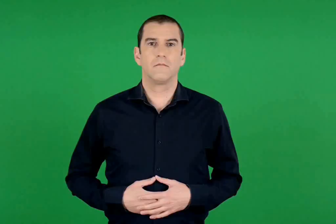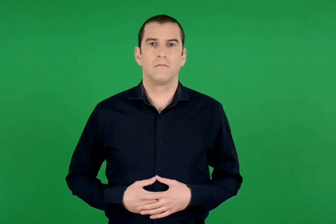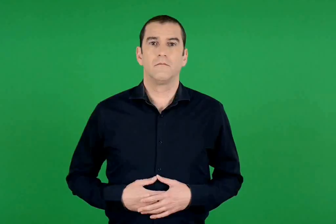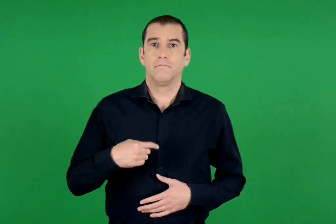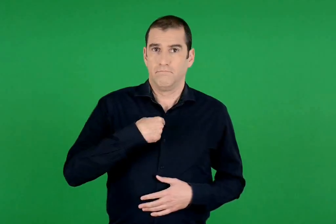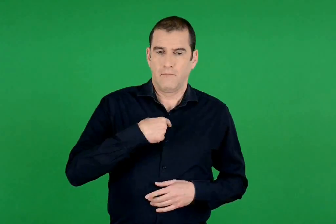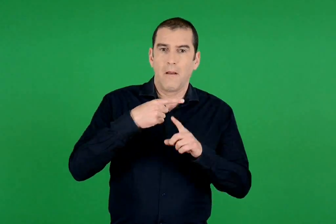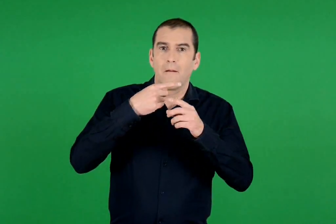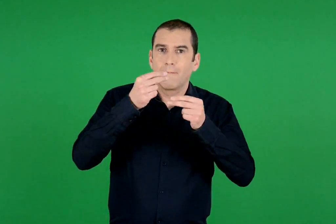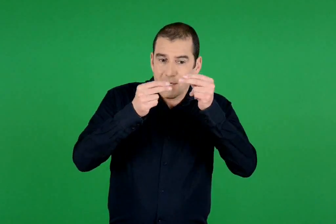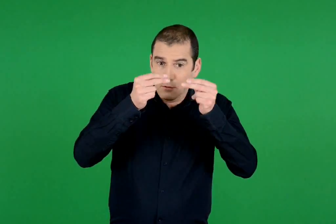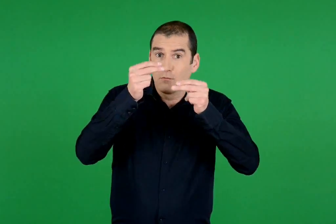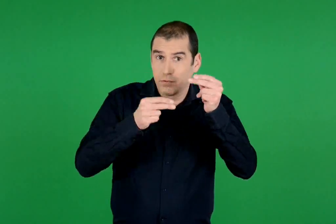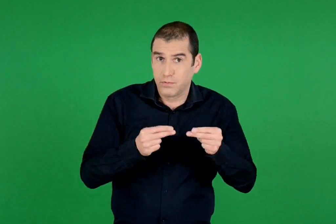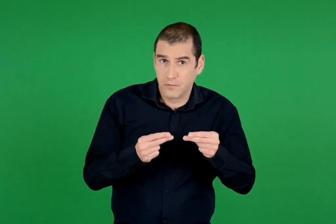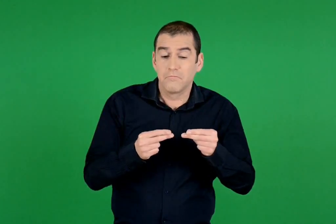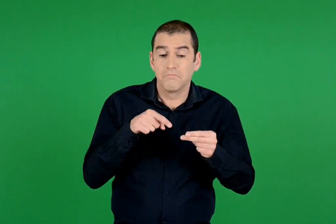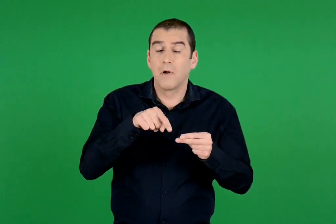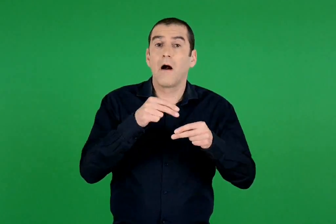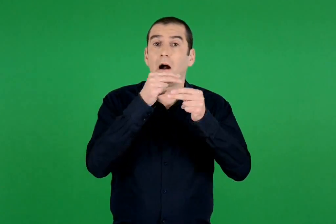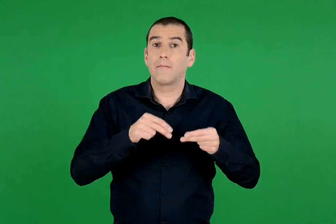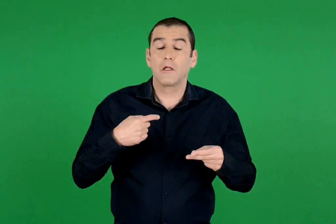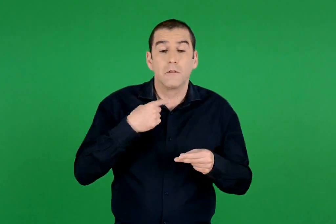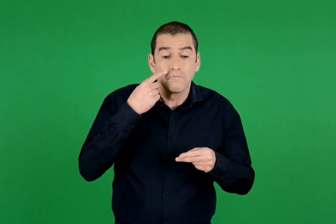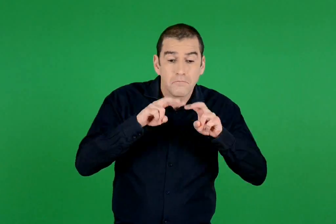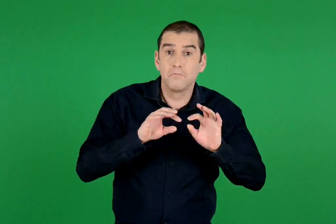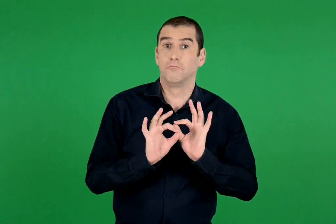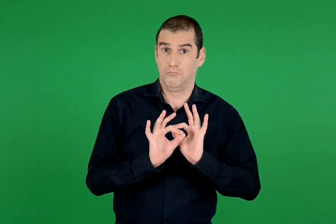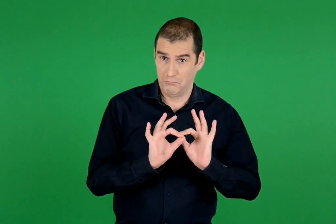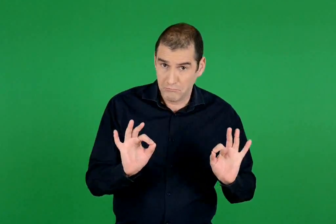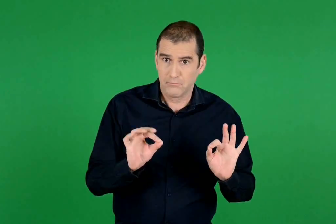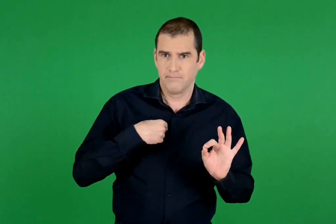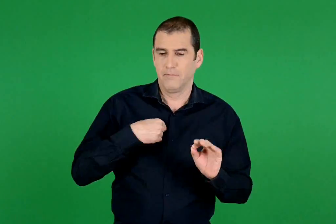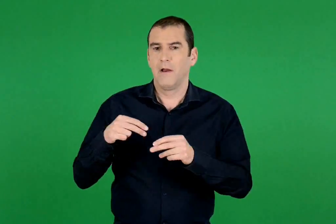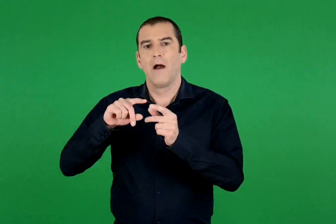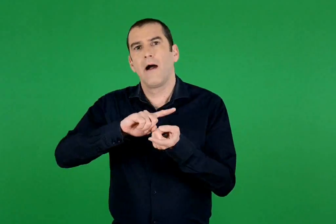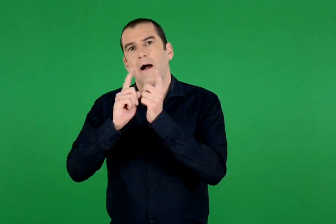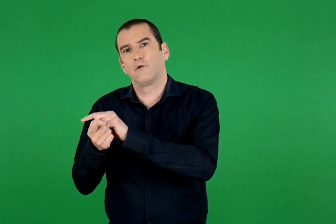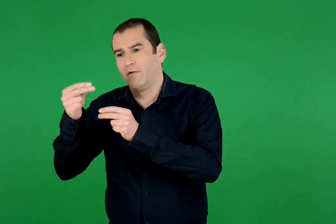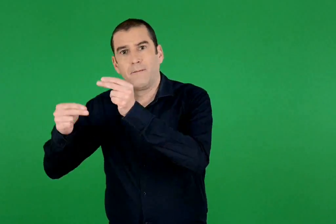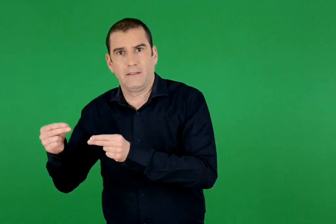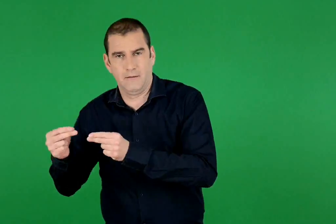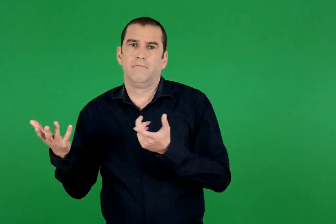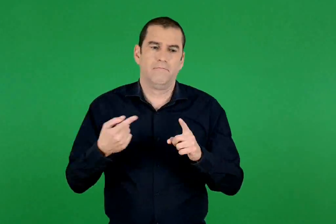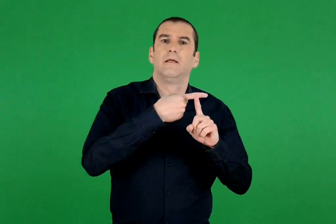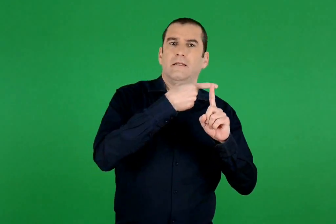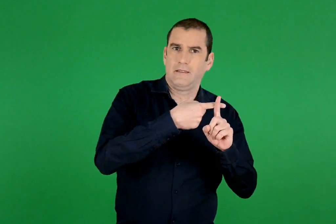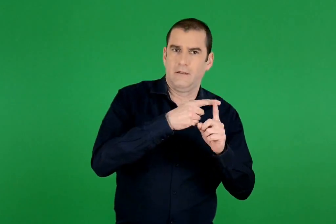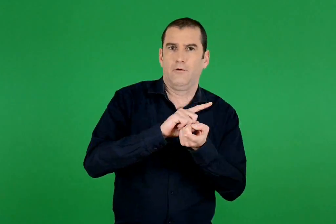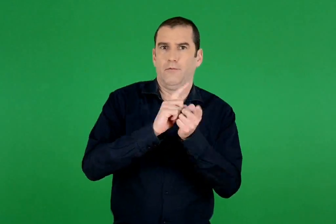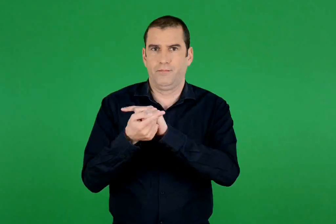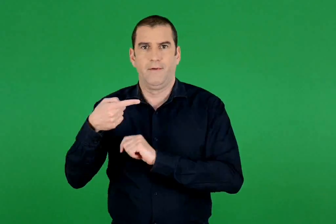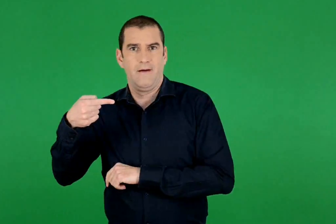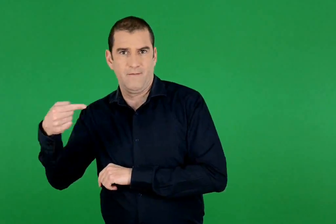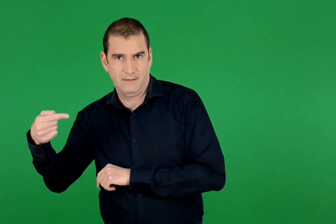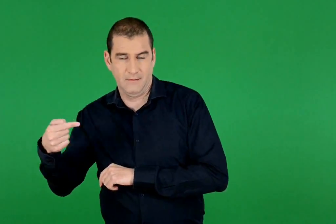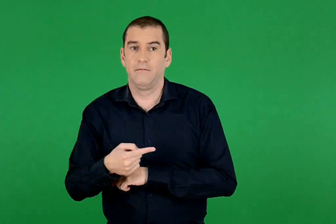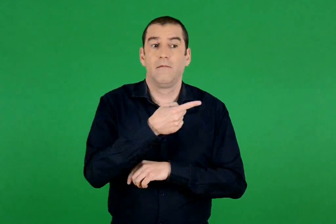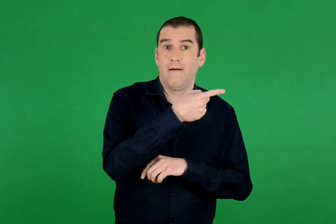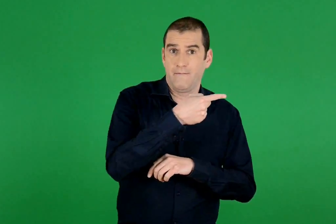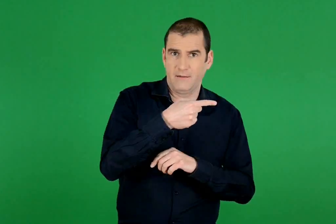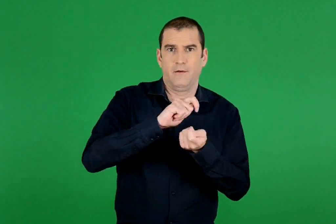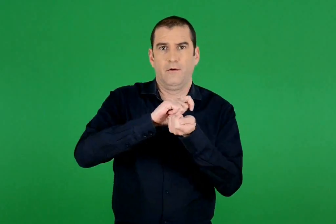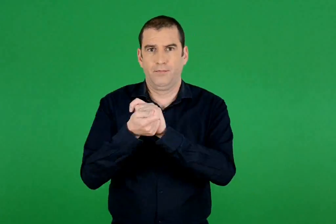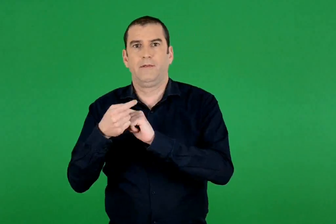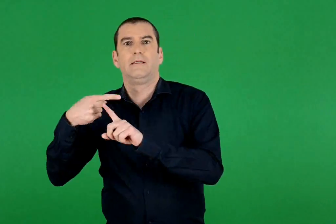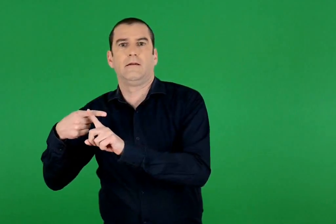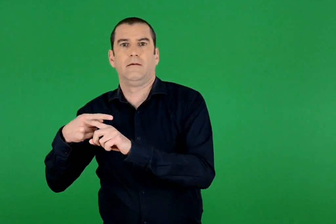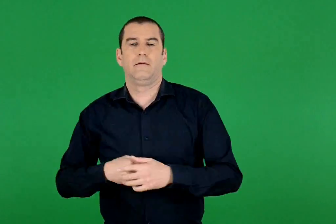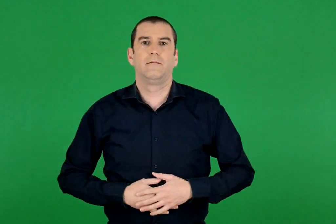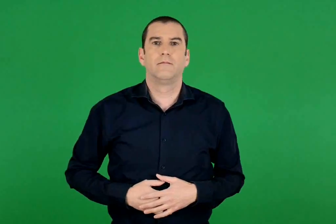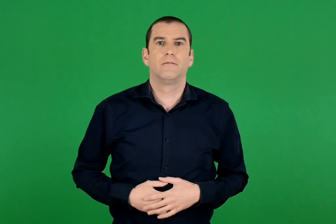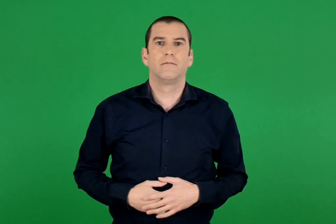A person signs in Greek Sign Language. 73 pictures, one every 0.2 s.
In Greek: κάνω τις πράξεις. για να ελέγξω το αποτέλεσμα , εκτελώ την αντίστροφη πράξη
